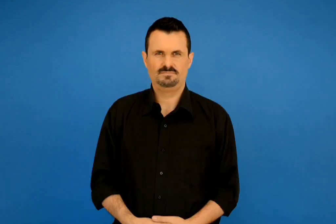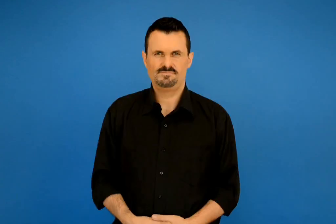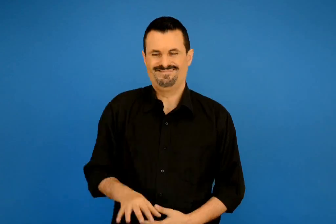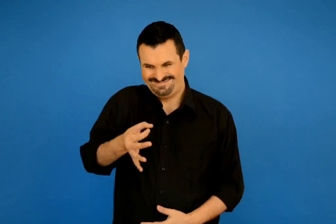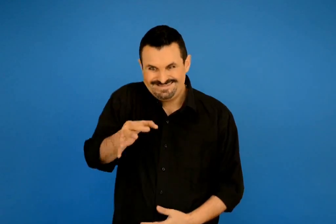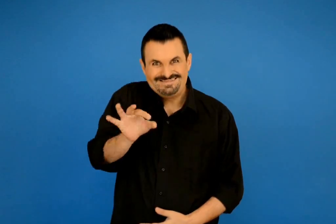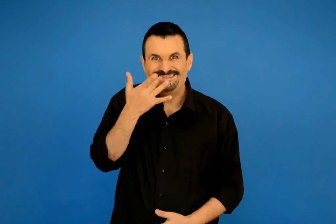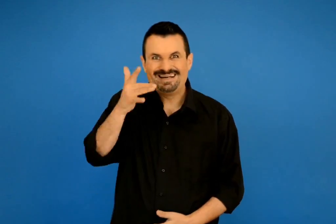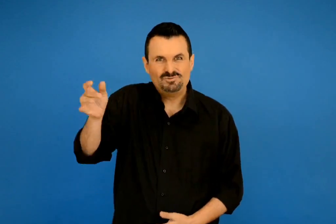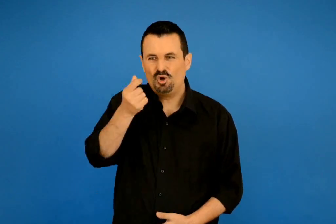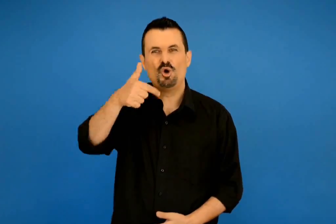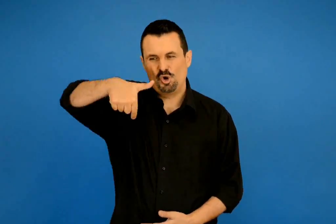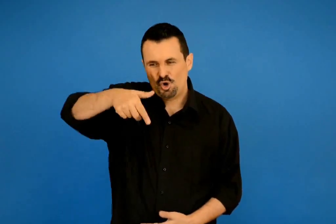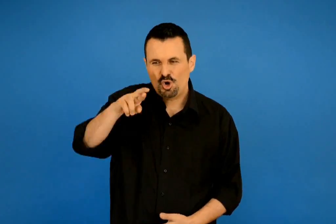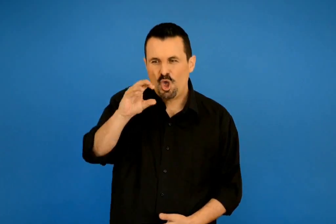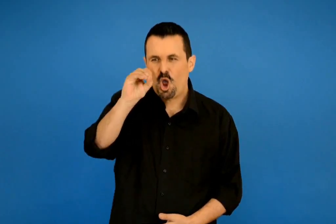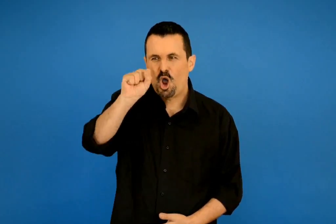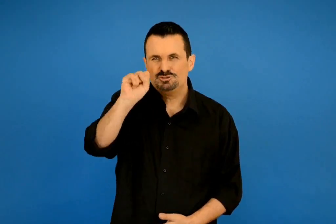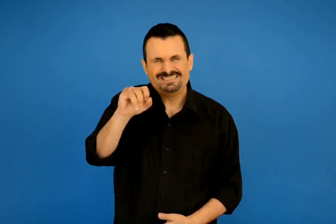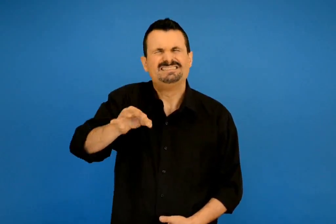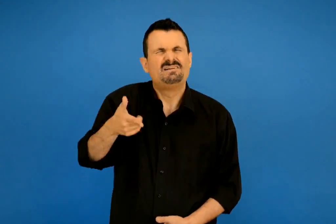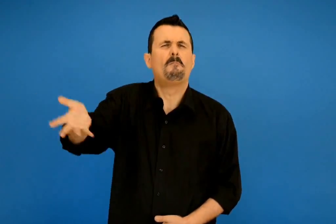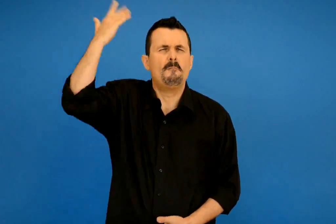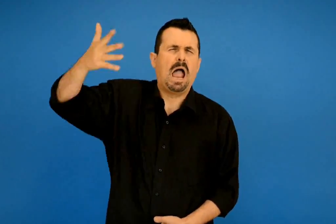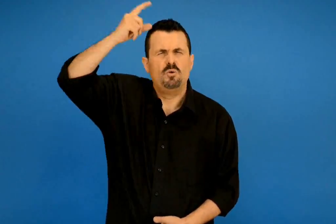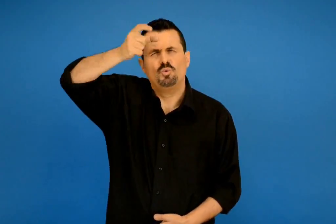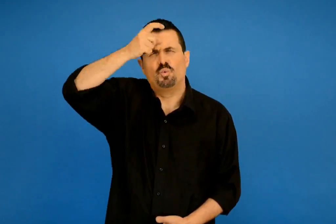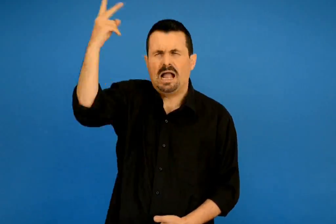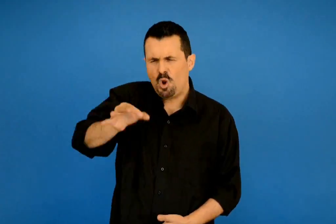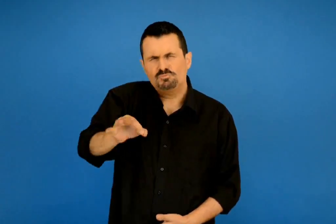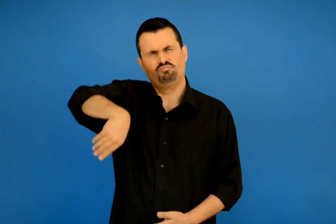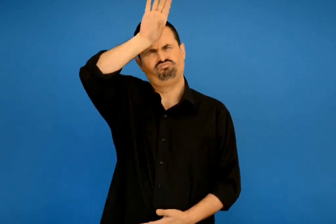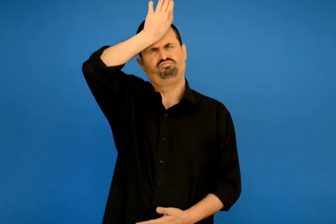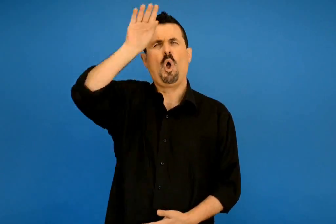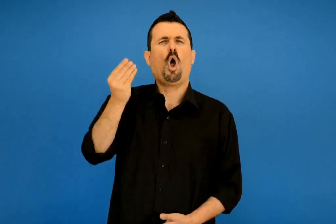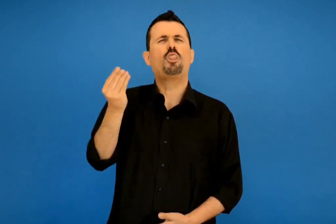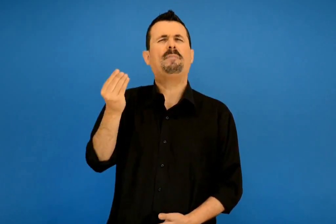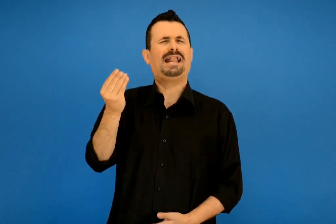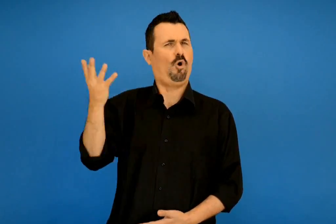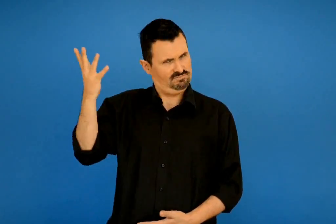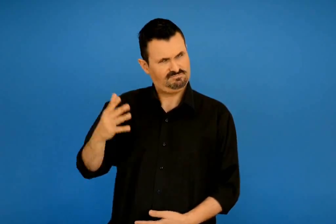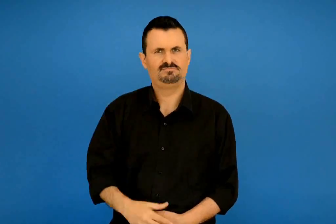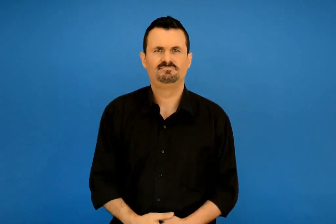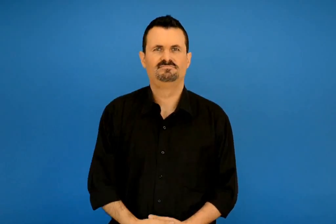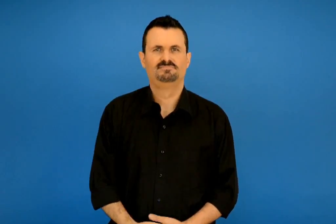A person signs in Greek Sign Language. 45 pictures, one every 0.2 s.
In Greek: γρόσι παλιό οθωμανικό τούρκικο νόμισμα
